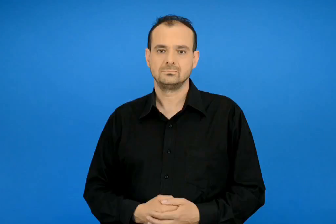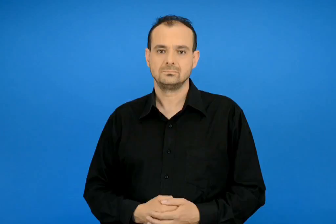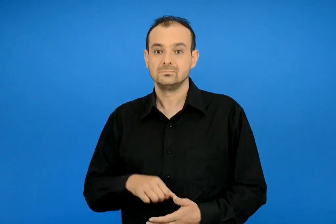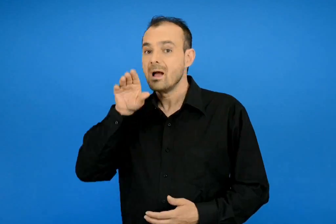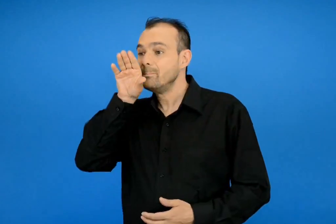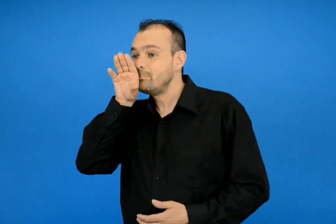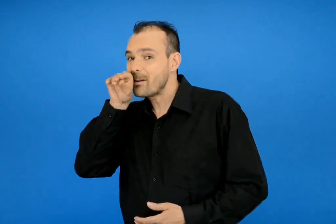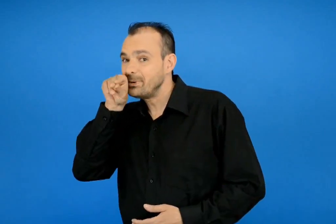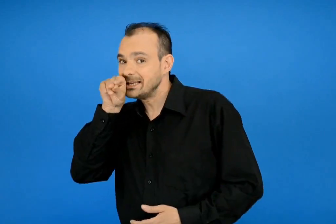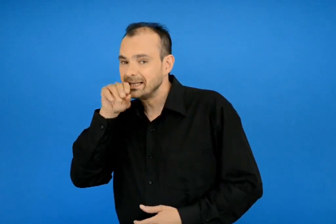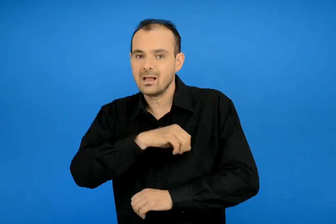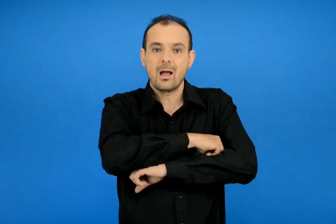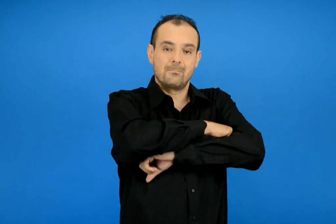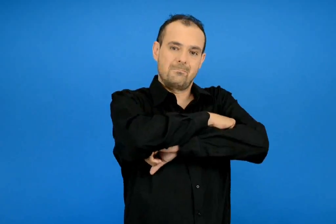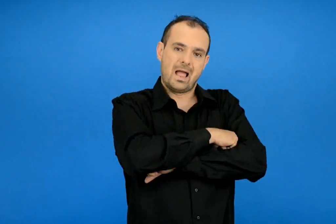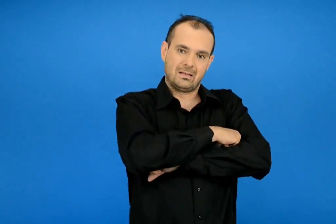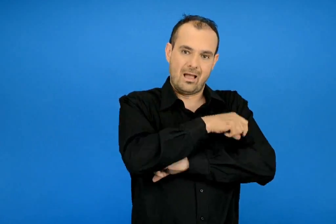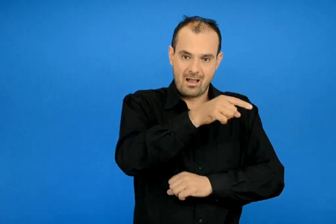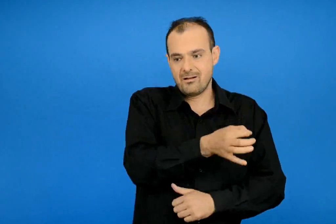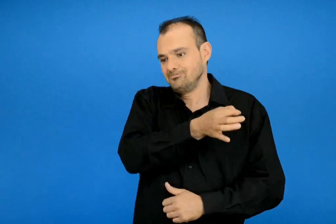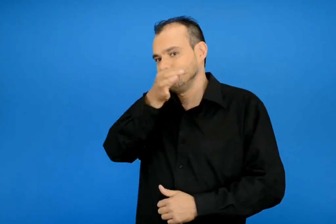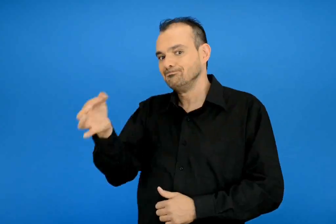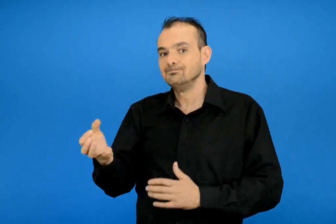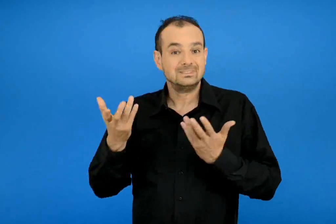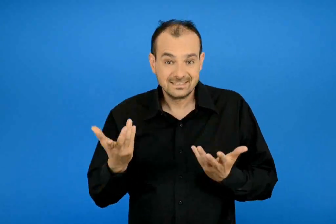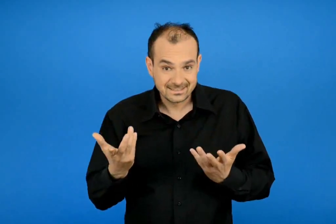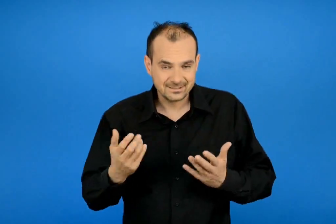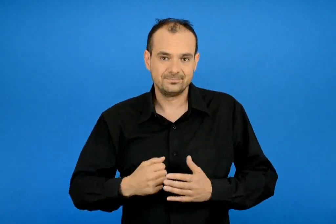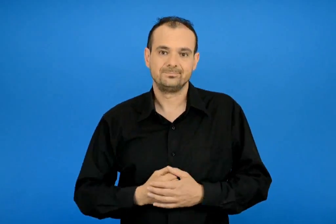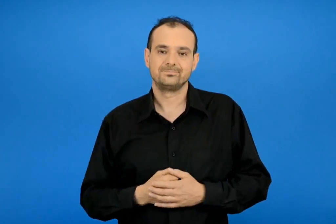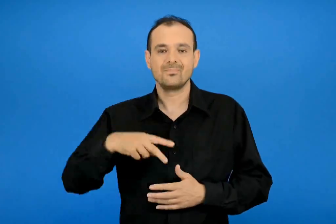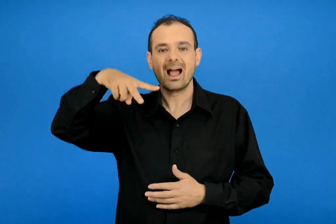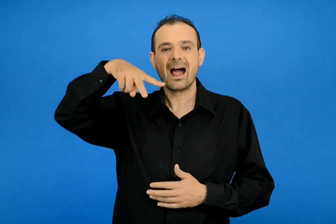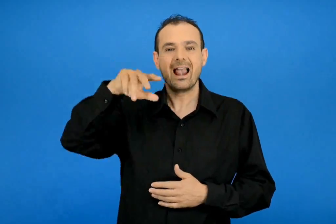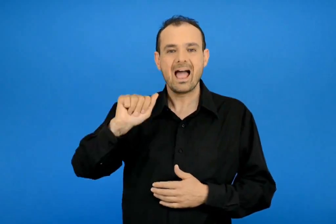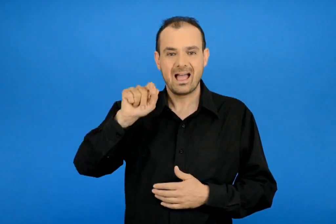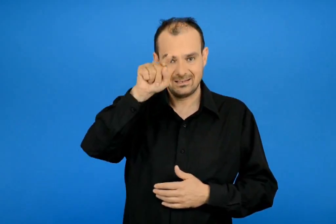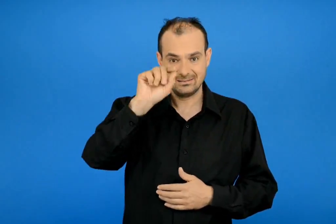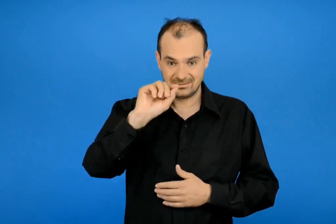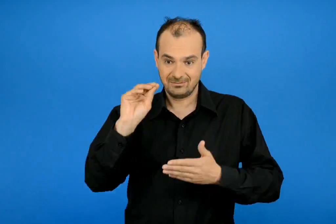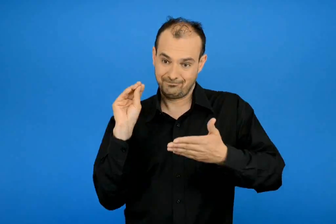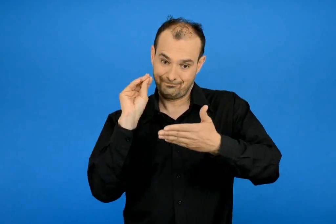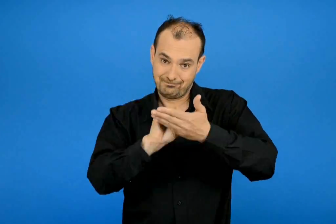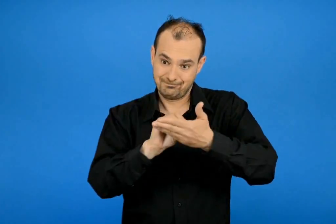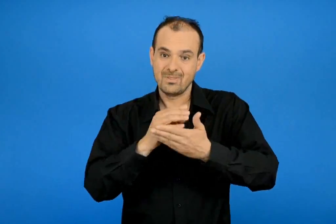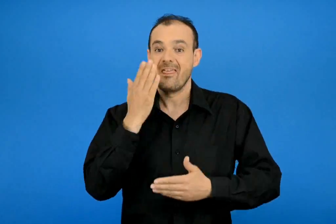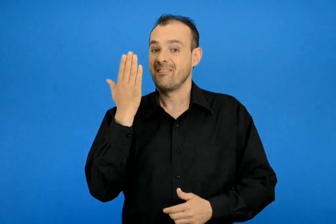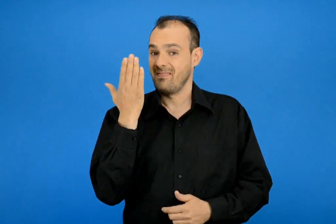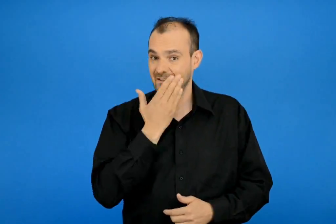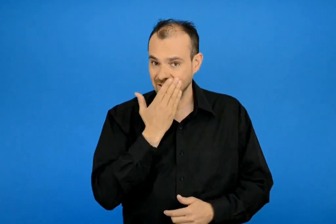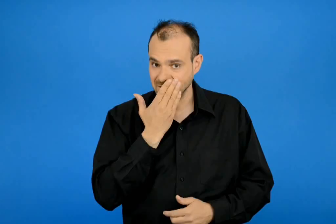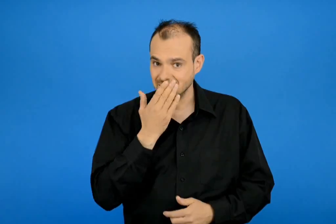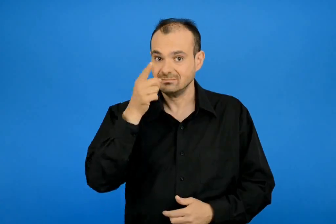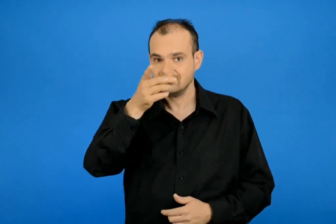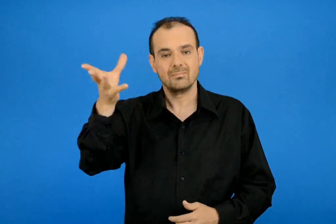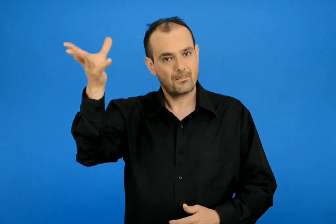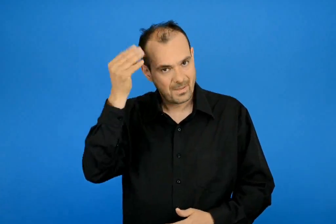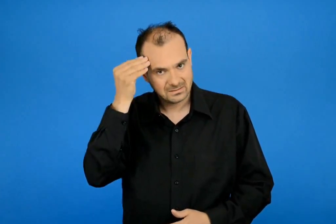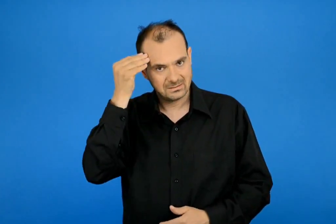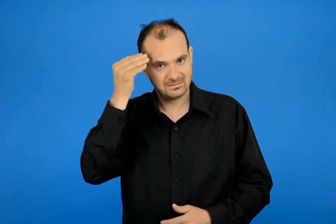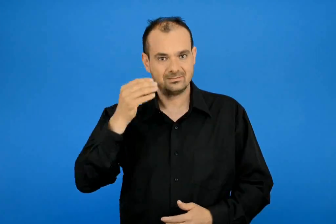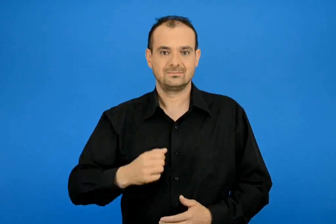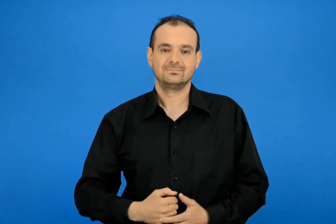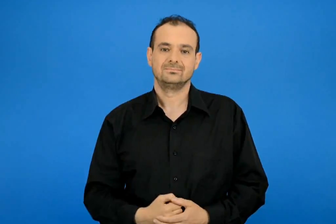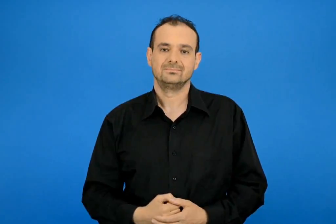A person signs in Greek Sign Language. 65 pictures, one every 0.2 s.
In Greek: τι λέει η μαρίνα στο παπί ; συμπλήρωσε το λα διάβασε και θα το μάθεις
